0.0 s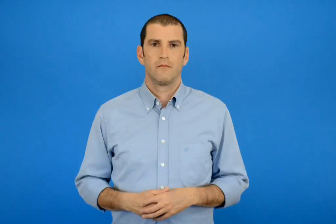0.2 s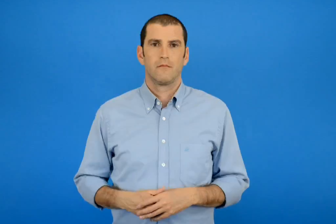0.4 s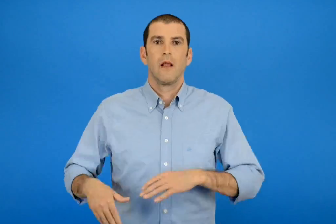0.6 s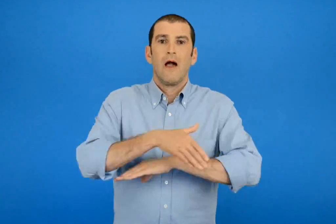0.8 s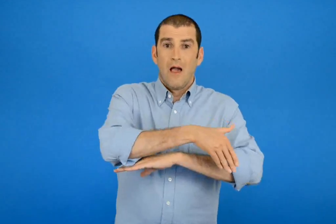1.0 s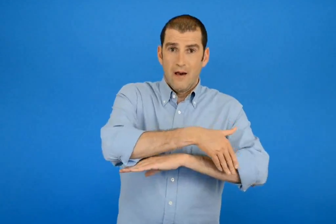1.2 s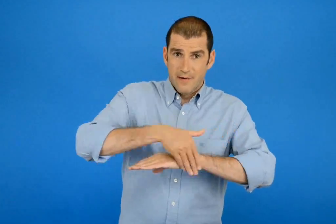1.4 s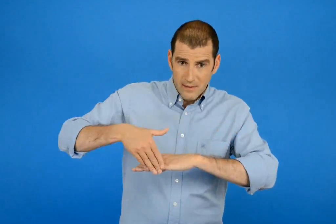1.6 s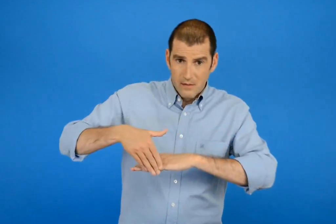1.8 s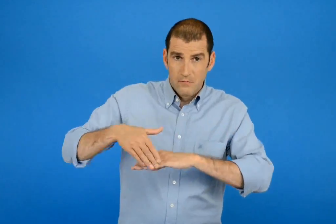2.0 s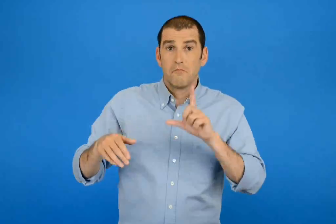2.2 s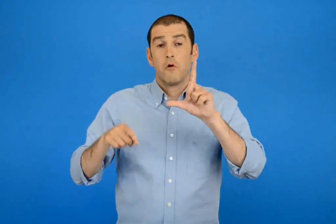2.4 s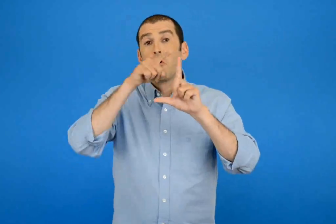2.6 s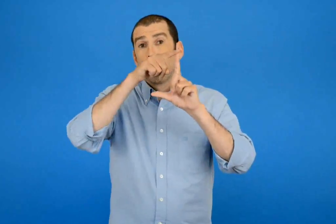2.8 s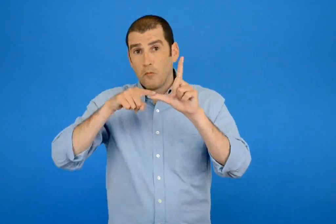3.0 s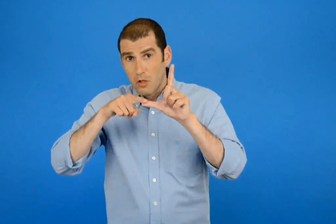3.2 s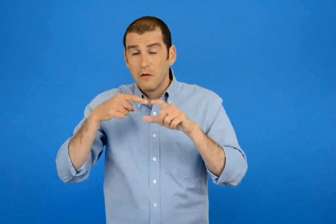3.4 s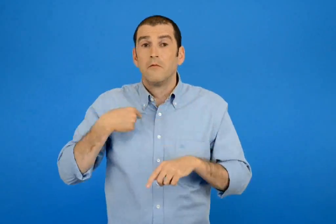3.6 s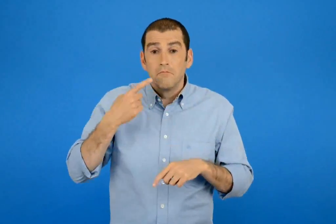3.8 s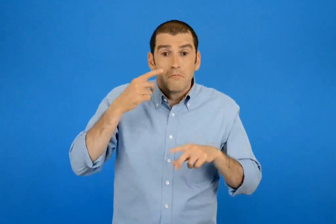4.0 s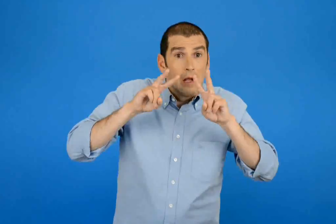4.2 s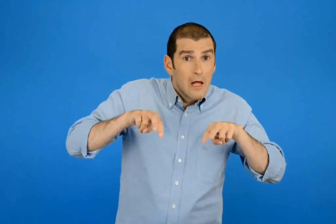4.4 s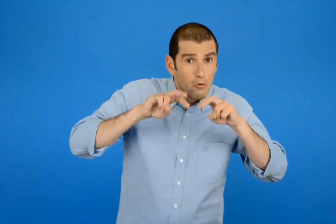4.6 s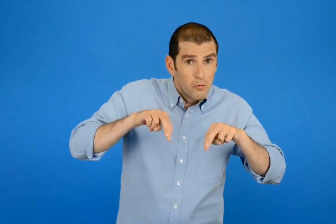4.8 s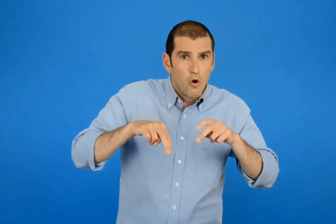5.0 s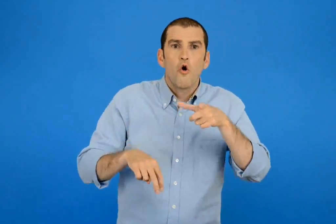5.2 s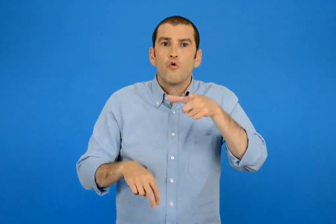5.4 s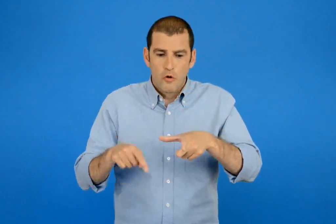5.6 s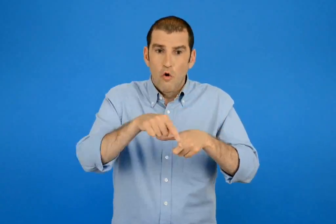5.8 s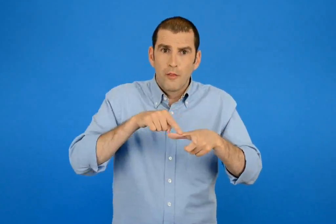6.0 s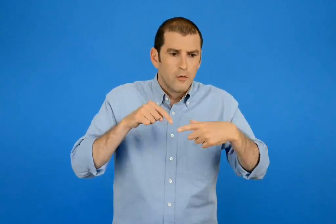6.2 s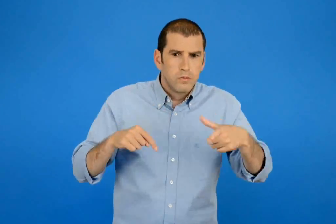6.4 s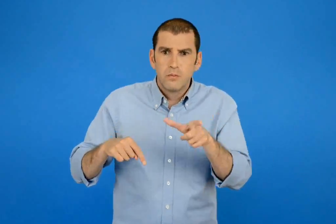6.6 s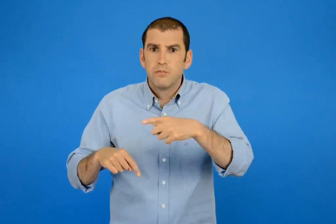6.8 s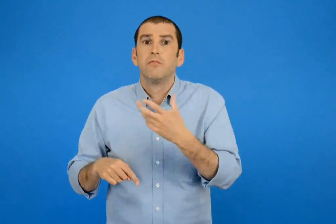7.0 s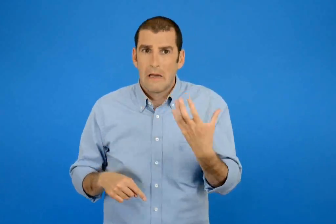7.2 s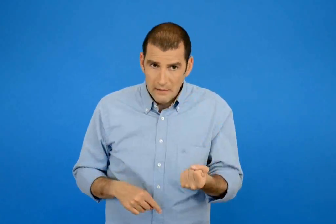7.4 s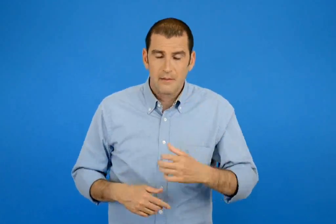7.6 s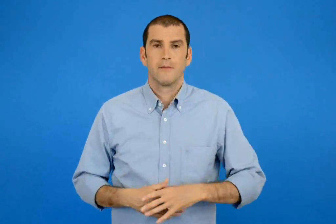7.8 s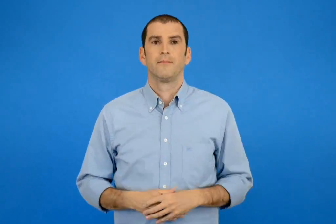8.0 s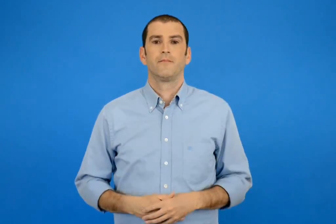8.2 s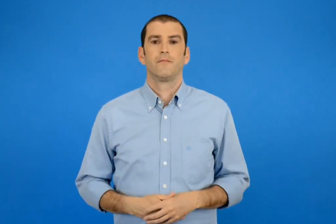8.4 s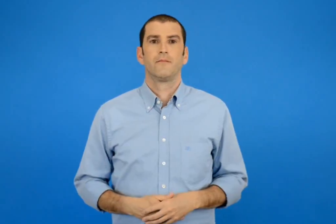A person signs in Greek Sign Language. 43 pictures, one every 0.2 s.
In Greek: ελέγχω με τον χάρακα και τον γνώμονα αν έχει ορθές γωνίες
